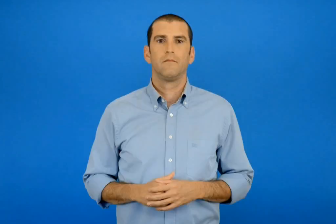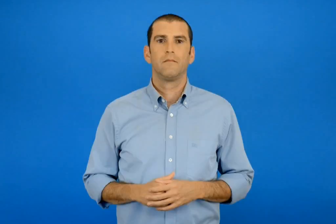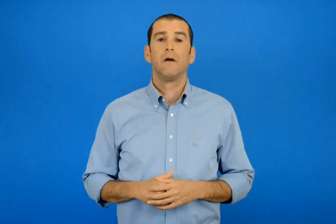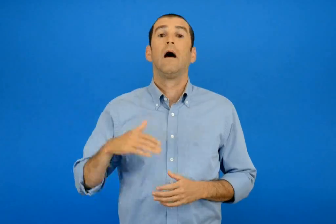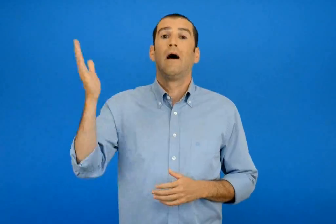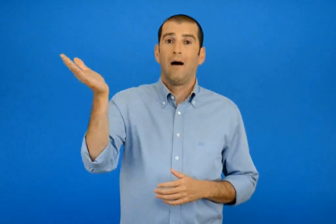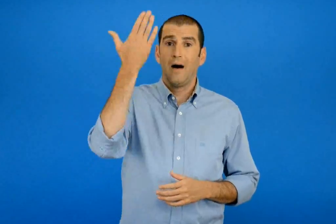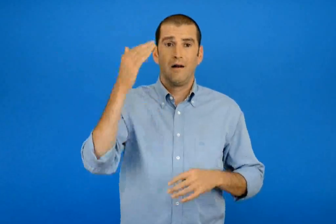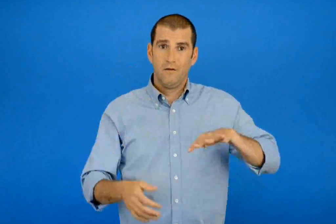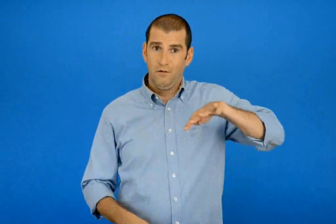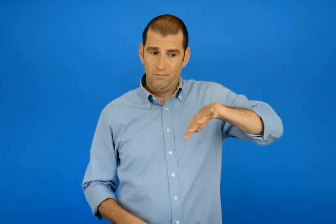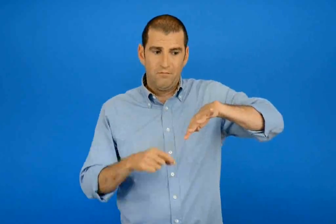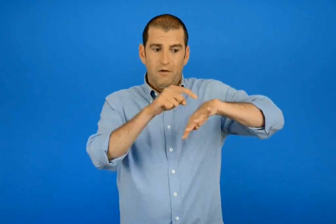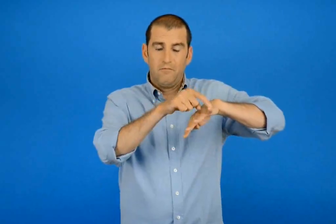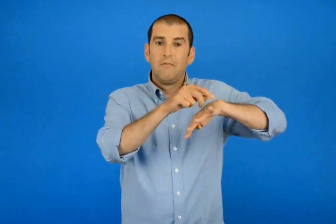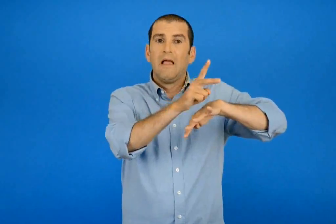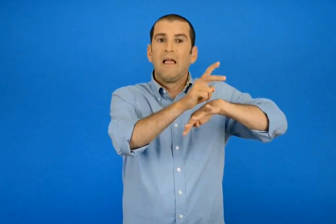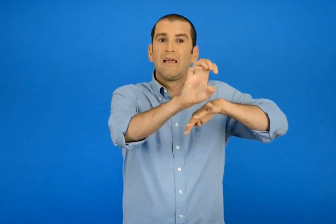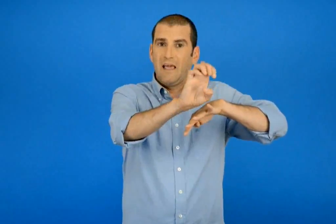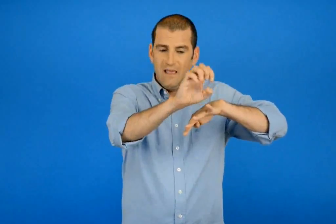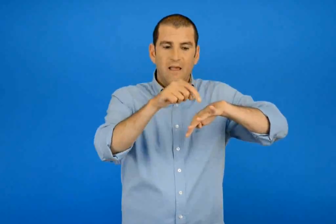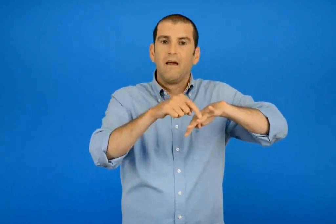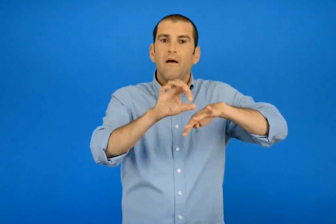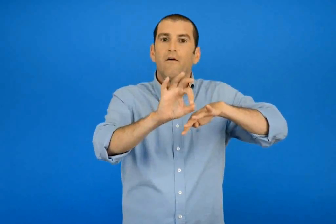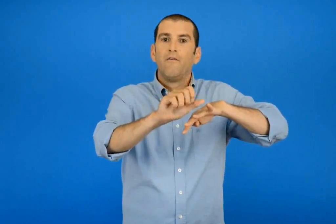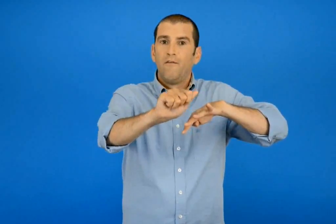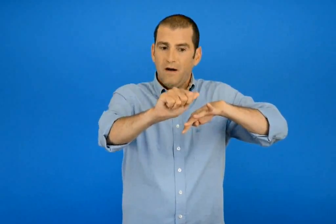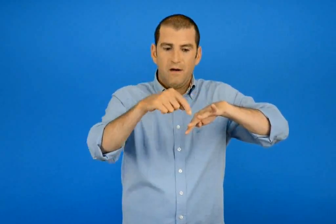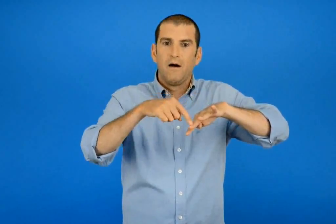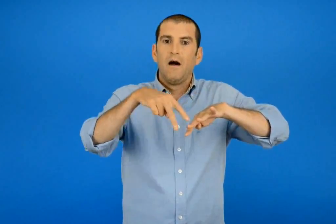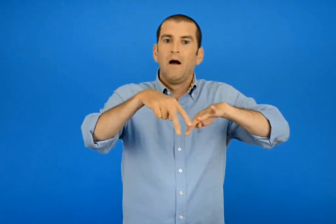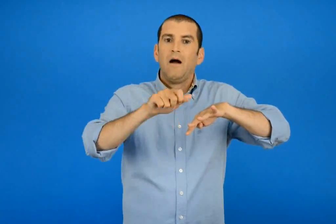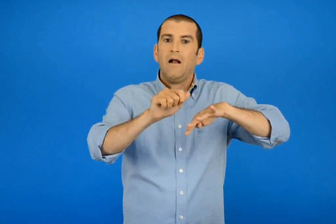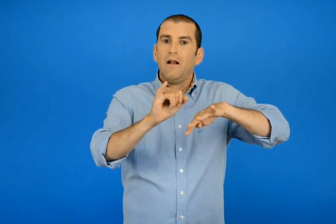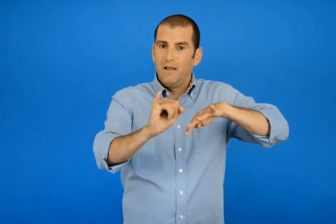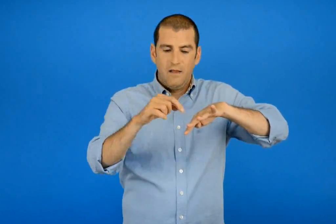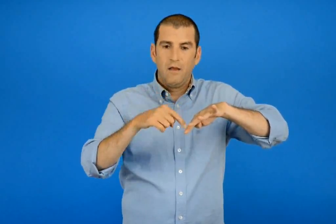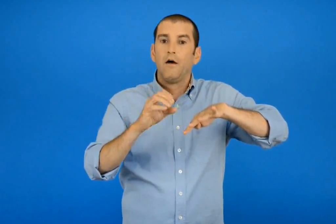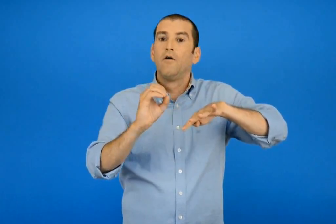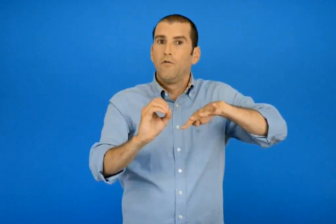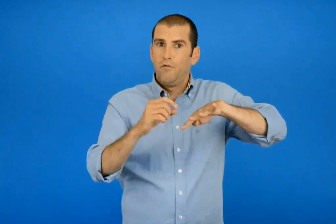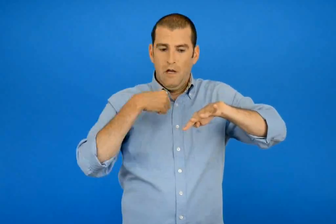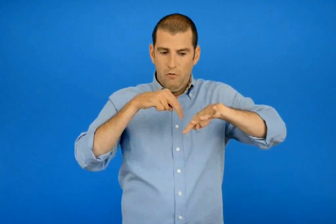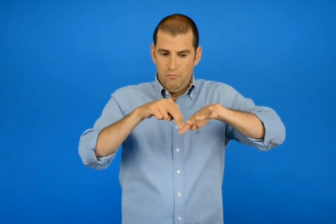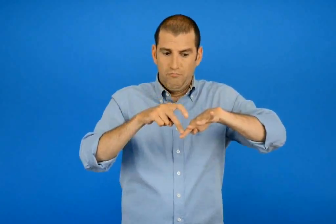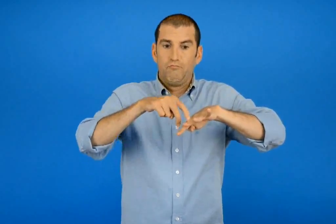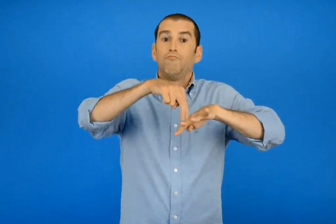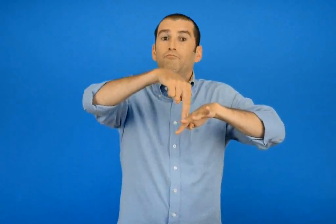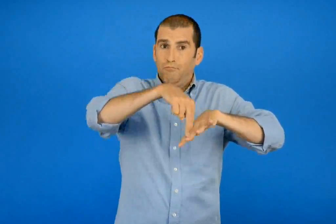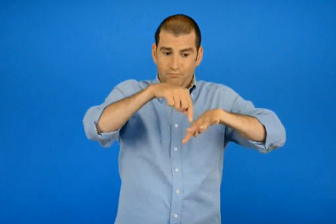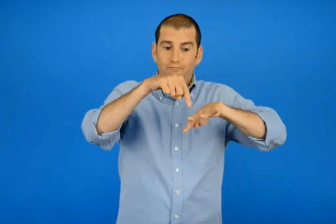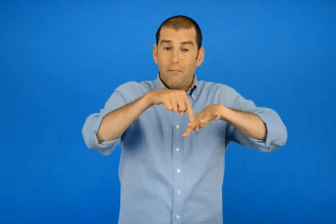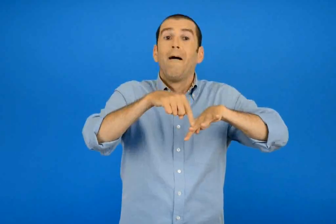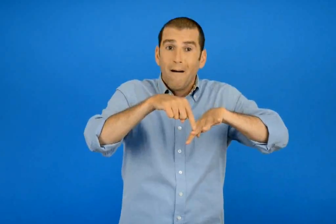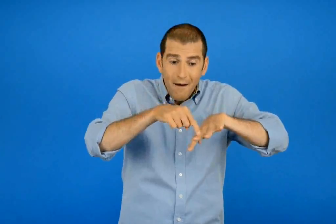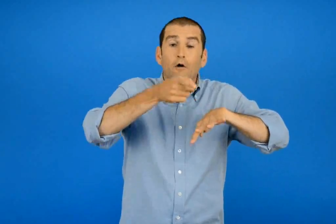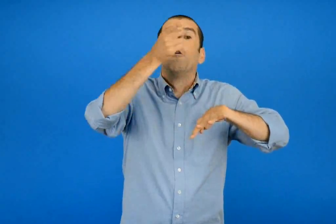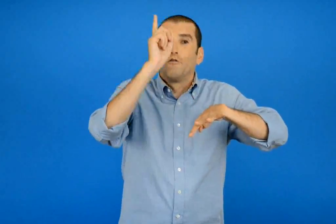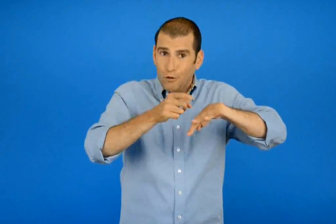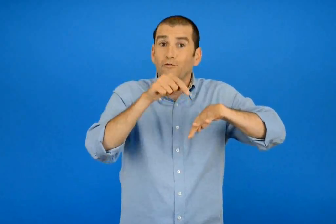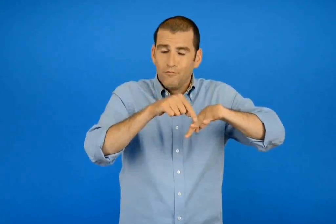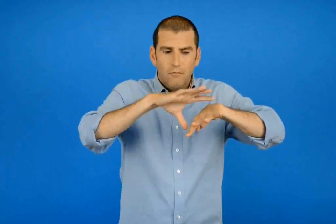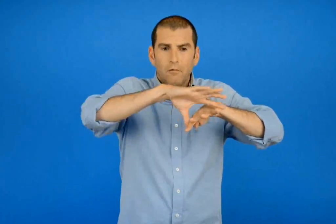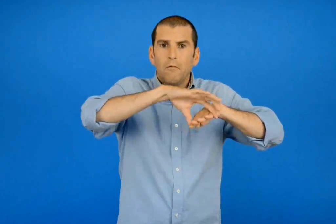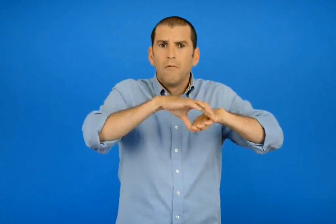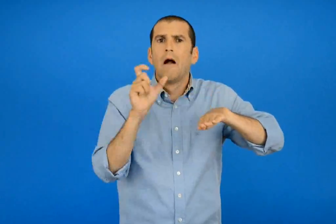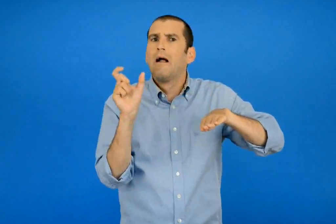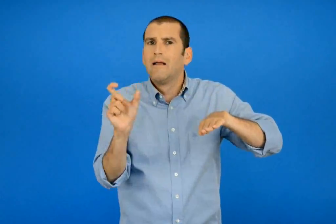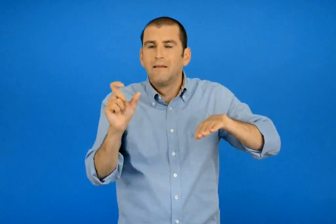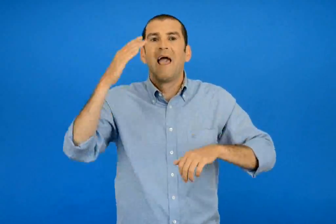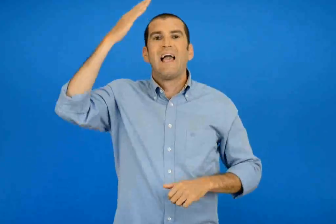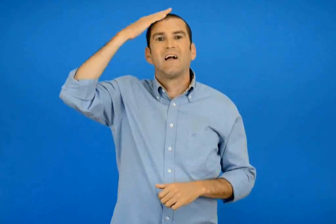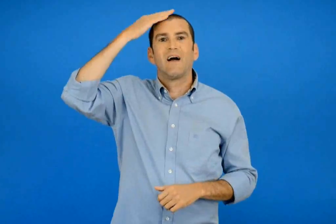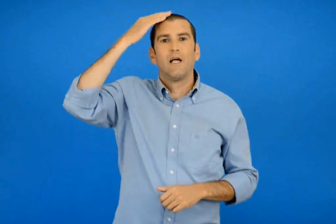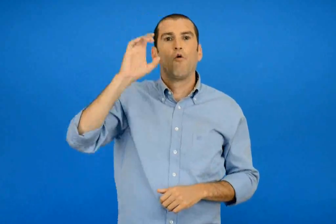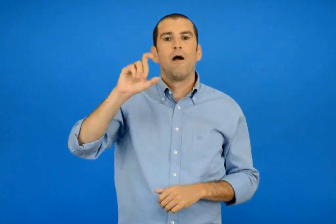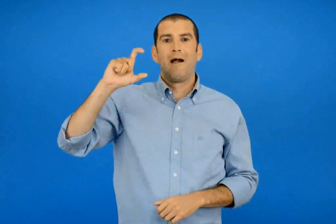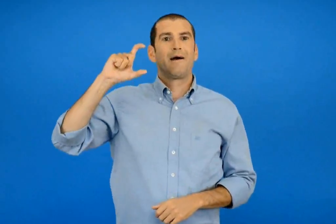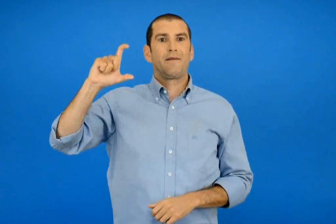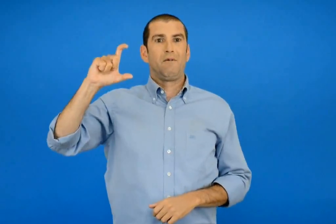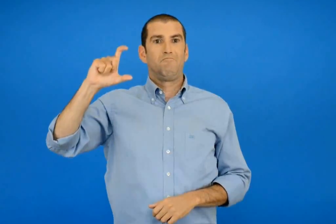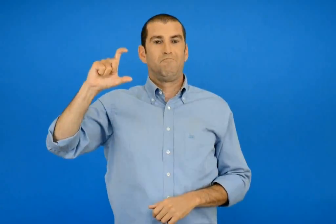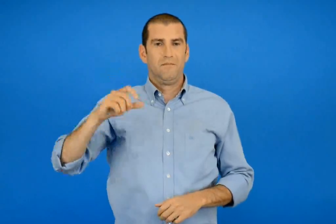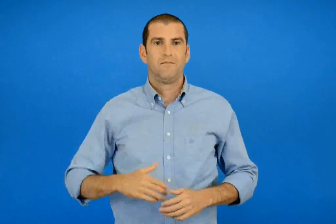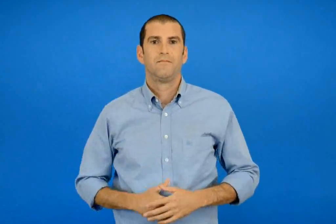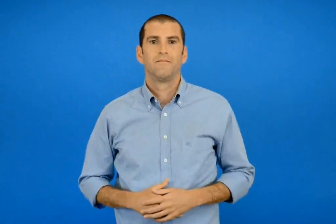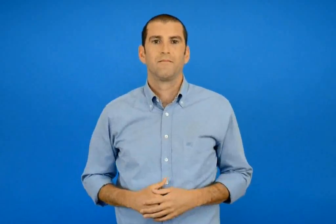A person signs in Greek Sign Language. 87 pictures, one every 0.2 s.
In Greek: αν στο δεύτερο σκαλί σταθώ ένα κεφάλαιο γράμμα συναντώ
